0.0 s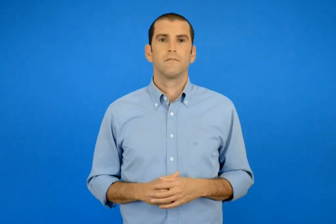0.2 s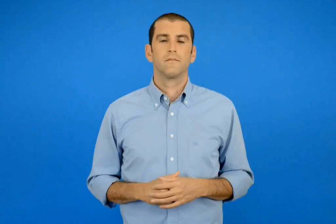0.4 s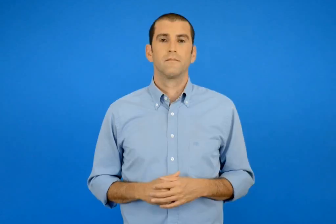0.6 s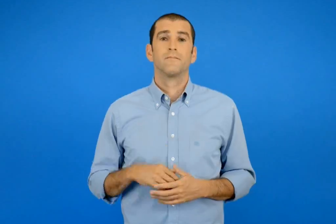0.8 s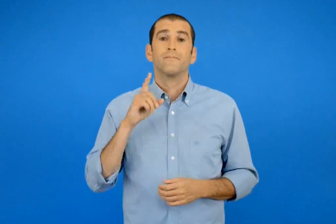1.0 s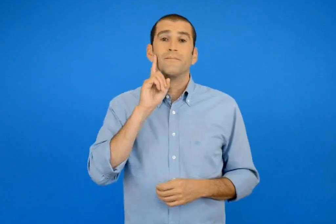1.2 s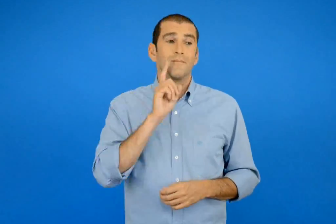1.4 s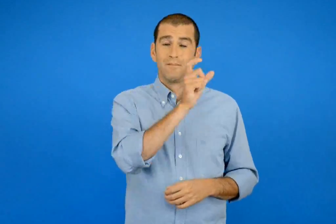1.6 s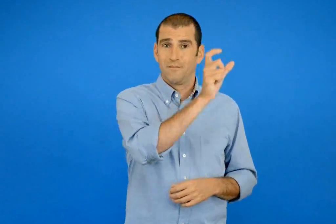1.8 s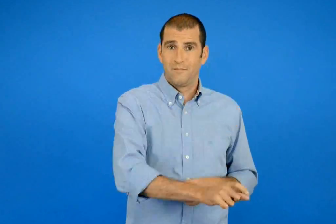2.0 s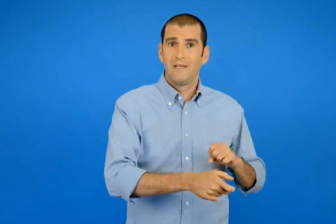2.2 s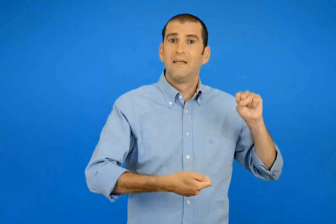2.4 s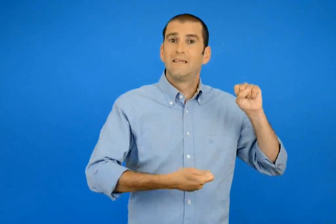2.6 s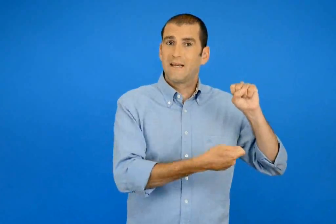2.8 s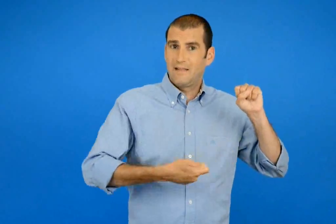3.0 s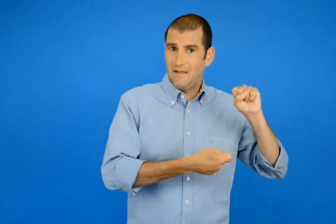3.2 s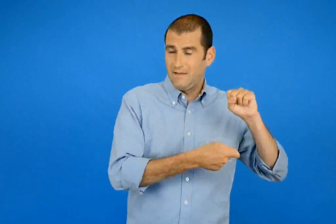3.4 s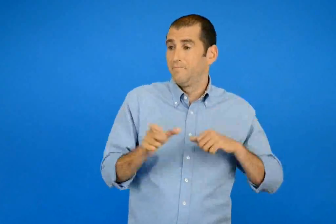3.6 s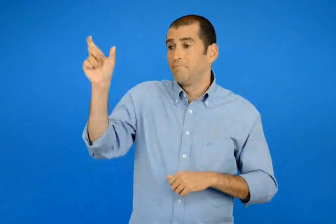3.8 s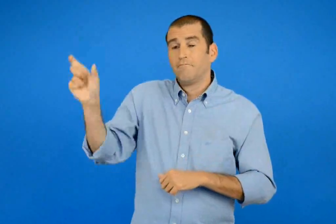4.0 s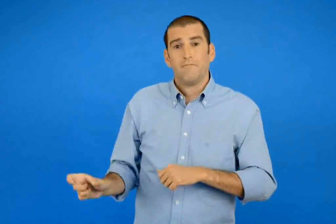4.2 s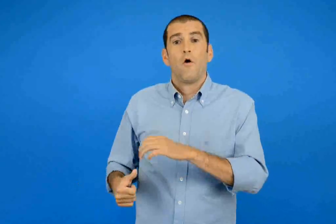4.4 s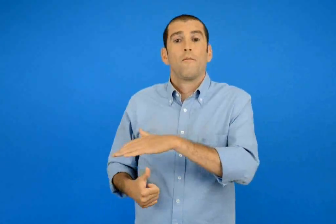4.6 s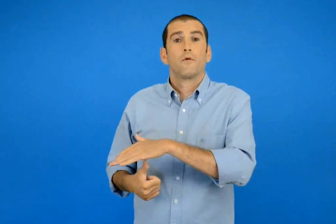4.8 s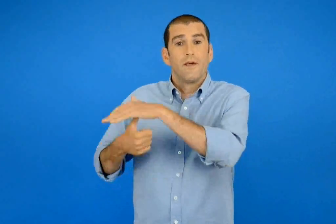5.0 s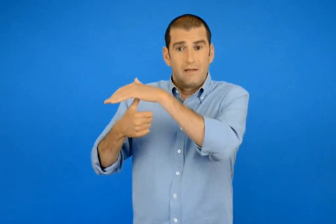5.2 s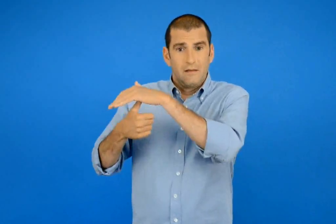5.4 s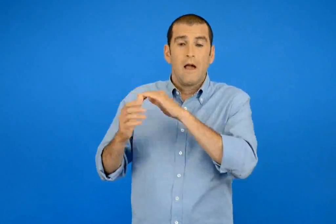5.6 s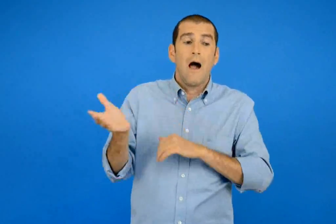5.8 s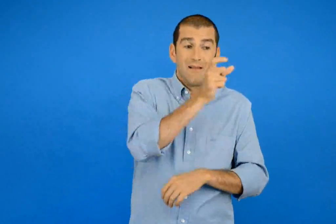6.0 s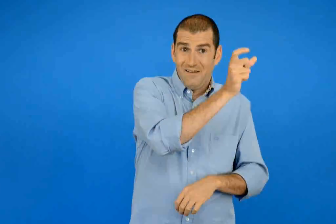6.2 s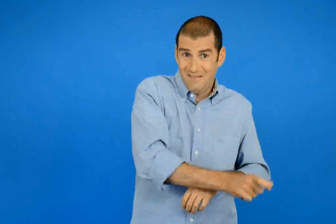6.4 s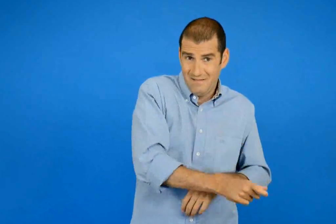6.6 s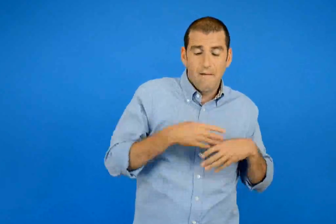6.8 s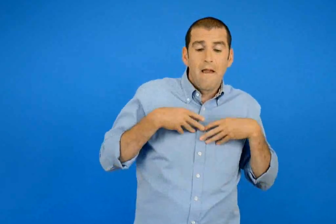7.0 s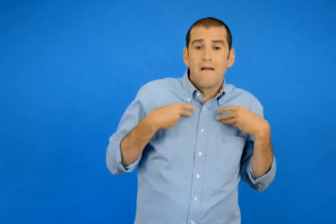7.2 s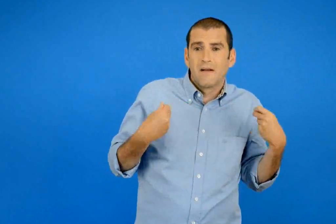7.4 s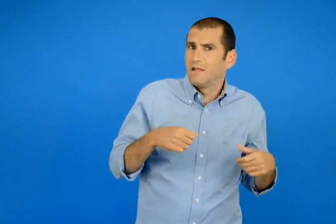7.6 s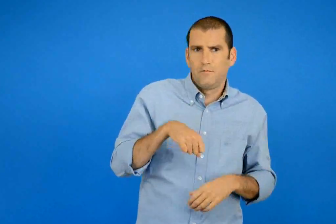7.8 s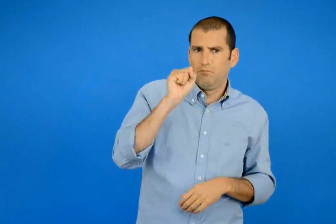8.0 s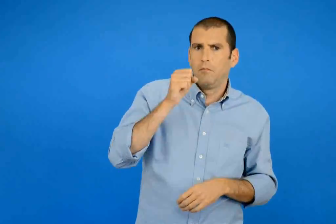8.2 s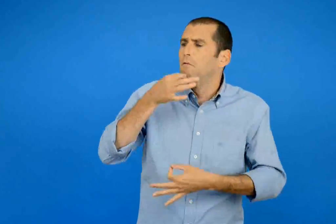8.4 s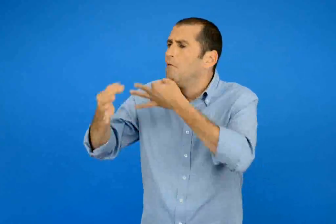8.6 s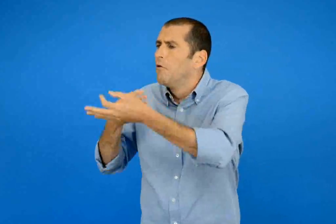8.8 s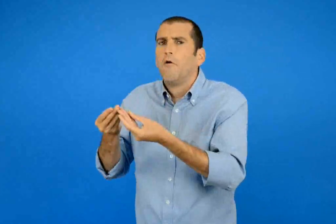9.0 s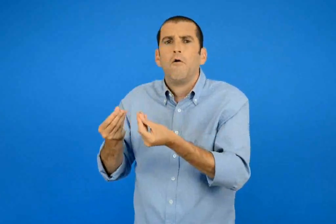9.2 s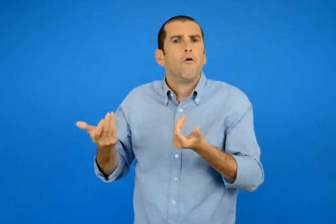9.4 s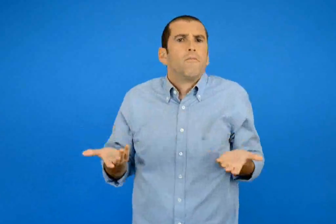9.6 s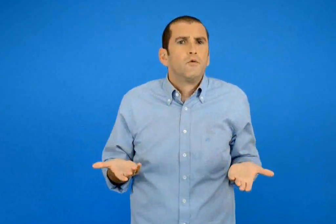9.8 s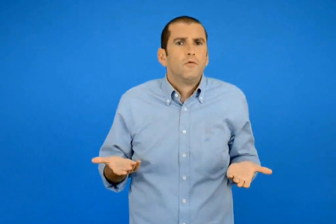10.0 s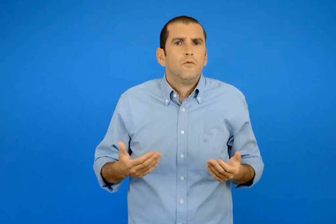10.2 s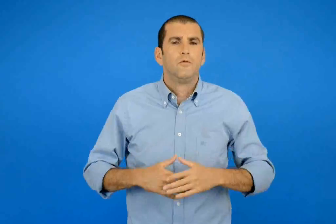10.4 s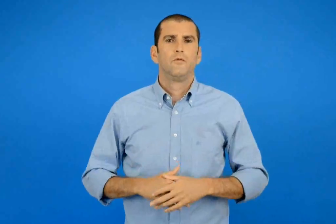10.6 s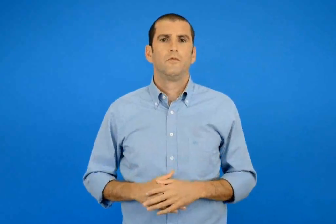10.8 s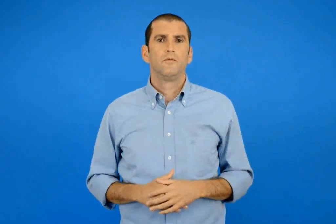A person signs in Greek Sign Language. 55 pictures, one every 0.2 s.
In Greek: πως θα μιλούσε η σερενάτα στον κύριο προεδράκη αν δεν ήταν ευγενική ;
